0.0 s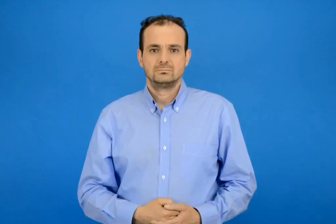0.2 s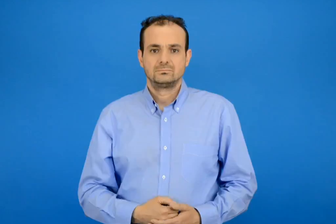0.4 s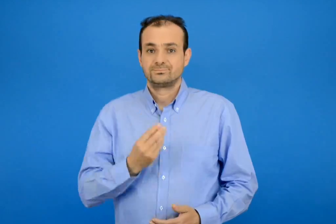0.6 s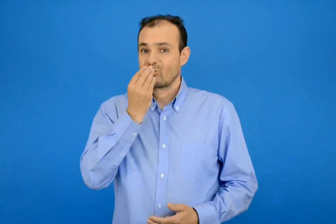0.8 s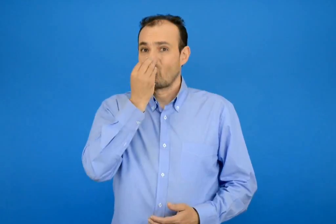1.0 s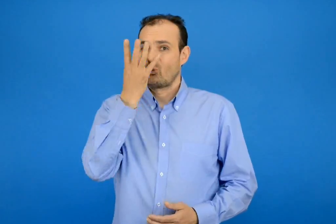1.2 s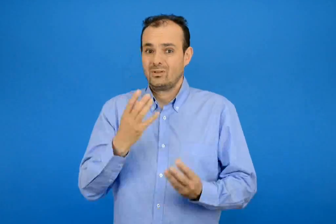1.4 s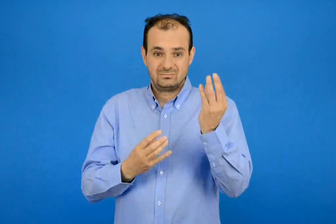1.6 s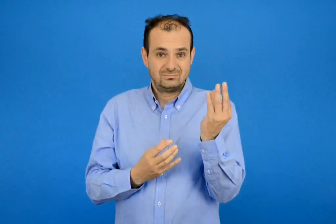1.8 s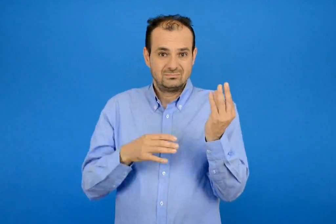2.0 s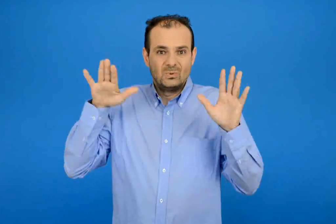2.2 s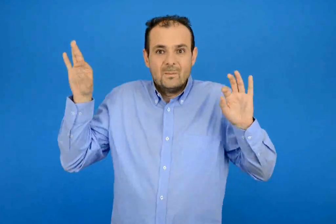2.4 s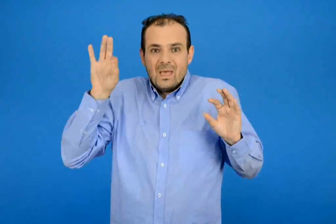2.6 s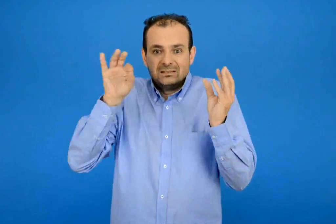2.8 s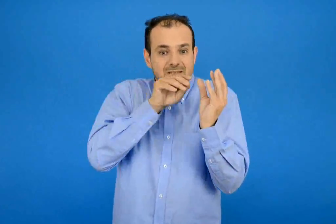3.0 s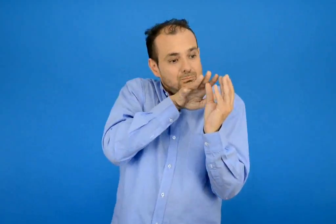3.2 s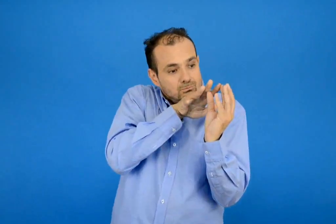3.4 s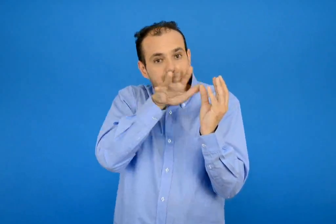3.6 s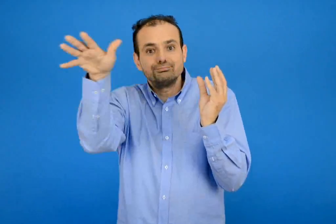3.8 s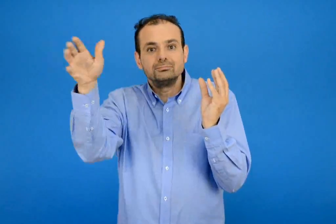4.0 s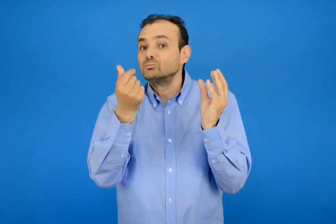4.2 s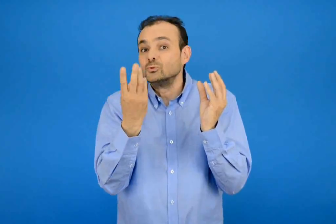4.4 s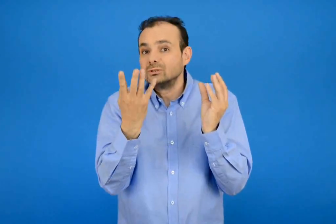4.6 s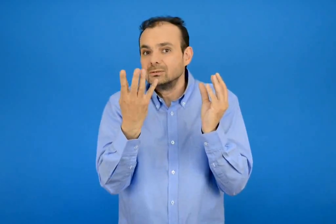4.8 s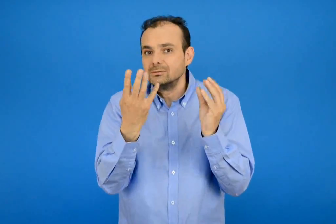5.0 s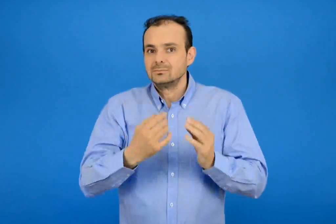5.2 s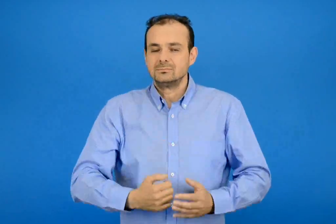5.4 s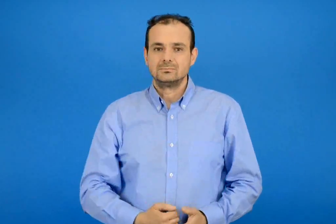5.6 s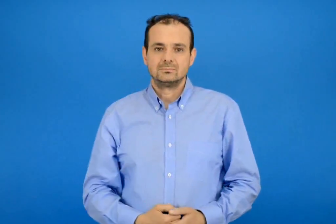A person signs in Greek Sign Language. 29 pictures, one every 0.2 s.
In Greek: πόσες μέλισσες έφυγαν από το λουλούδι ;
